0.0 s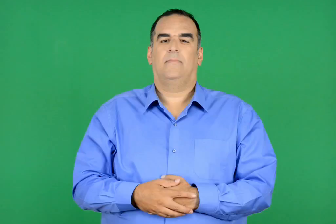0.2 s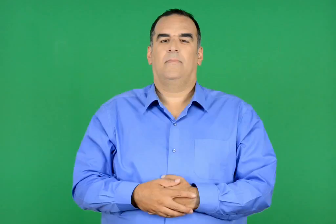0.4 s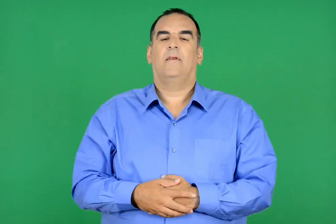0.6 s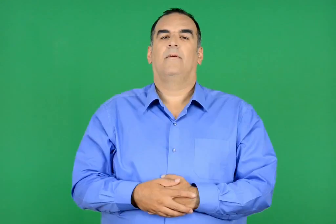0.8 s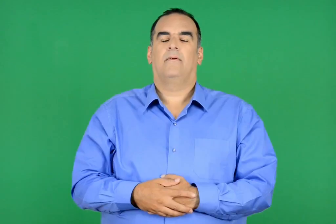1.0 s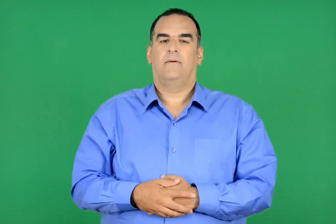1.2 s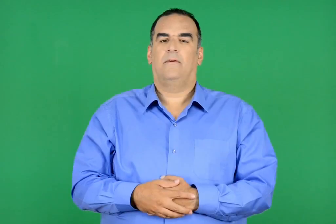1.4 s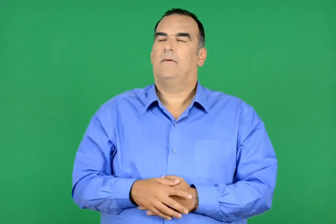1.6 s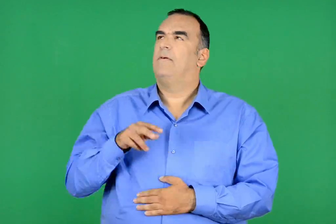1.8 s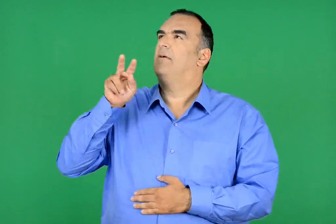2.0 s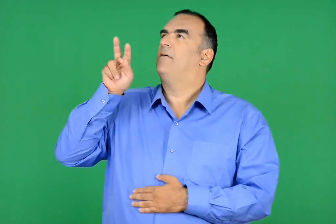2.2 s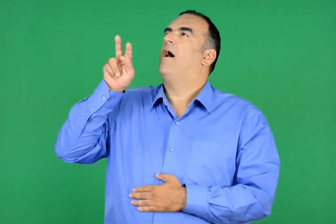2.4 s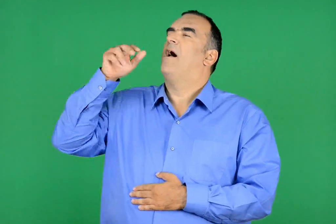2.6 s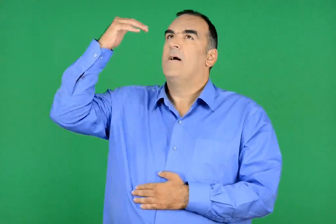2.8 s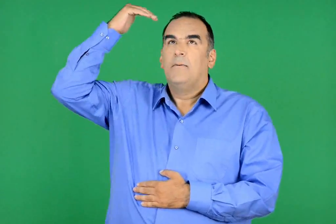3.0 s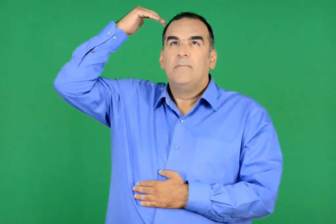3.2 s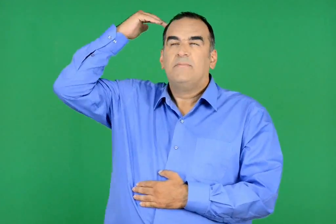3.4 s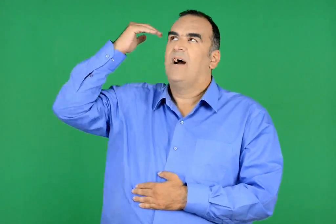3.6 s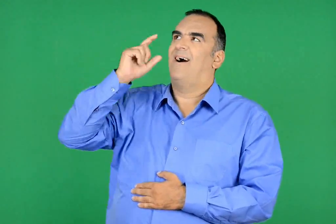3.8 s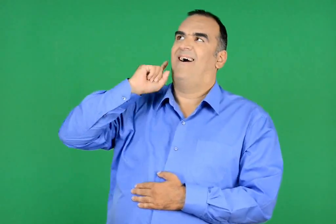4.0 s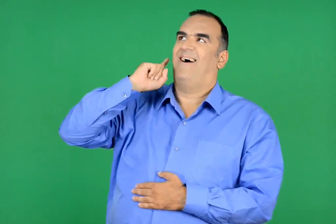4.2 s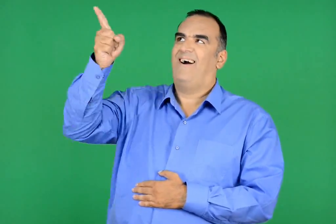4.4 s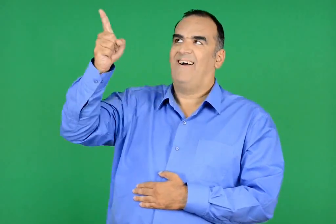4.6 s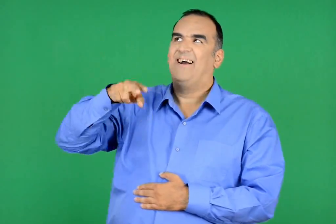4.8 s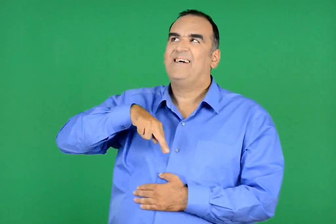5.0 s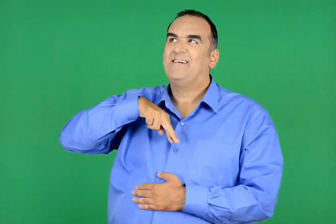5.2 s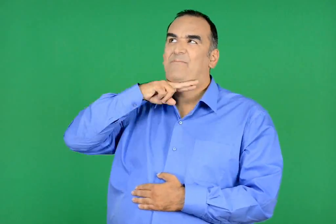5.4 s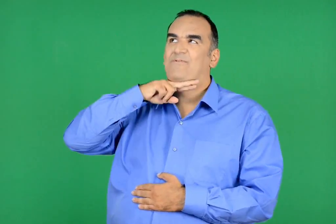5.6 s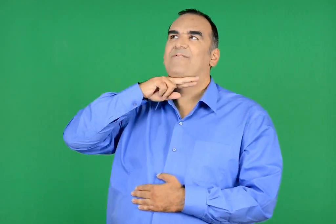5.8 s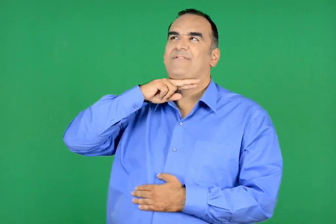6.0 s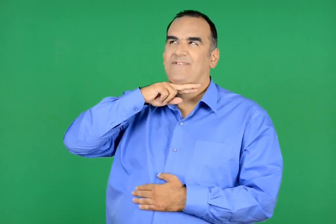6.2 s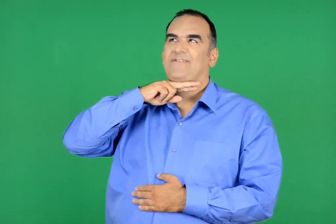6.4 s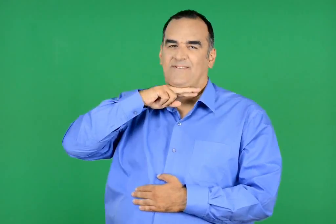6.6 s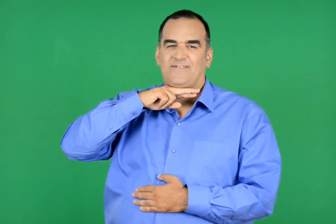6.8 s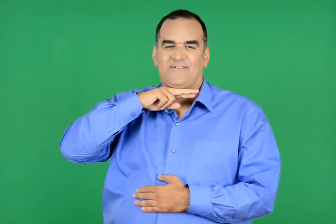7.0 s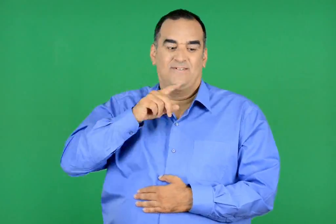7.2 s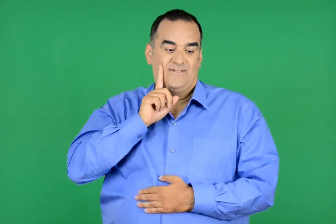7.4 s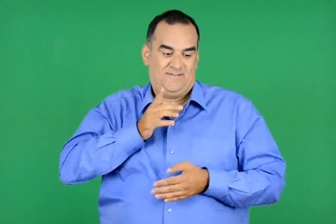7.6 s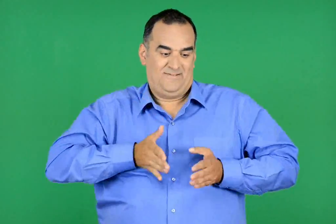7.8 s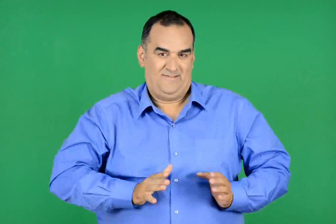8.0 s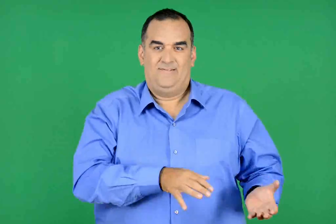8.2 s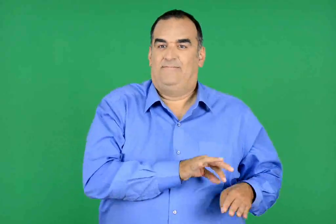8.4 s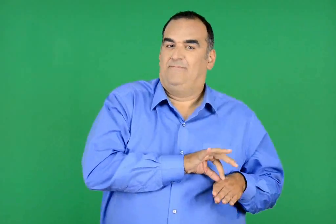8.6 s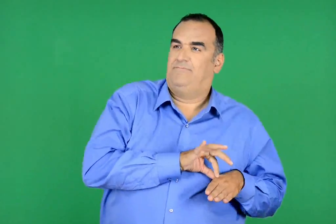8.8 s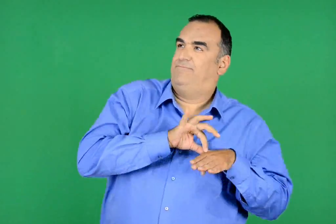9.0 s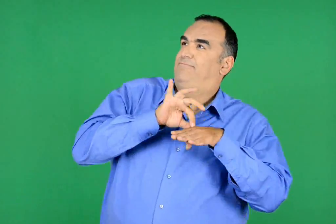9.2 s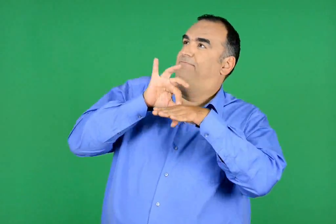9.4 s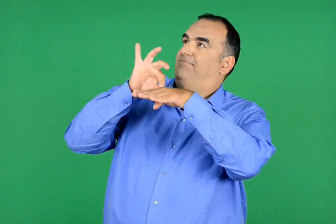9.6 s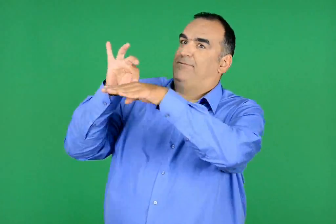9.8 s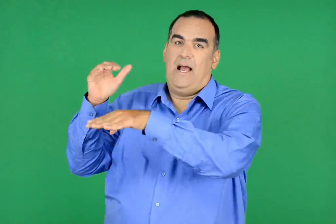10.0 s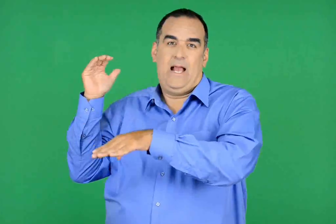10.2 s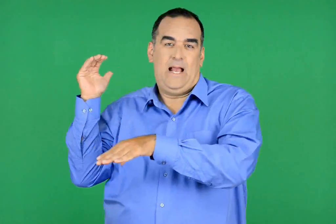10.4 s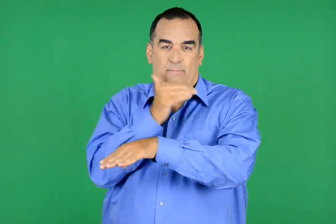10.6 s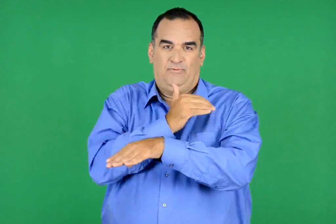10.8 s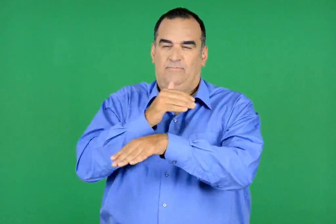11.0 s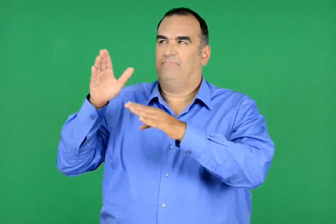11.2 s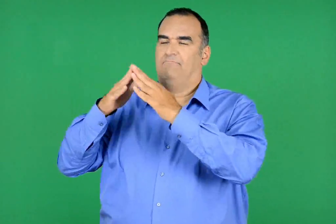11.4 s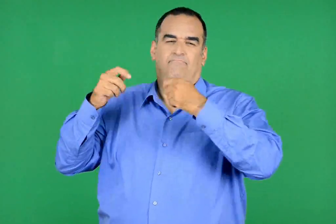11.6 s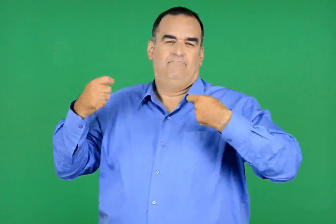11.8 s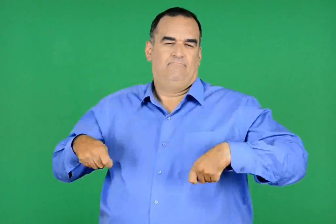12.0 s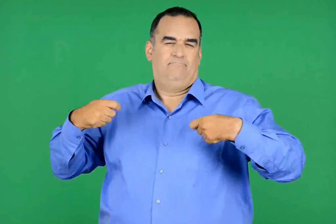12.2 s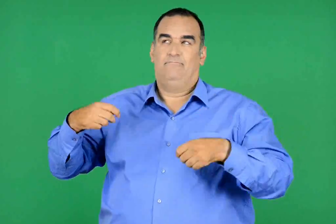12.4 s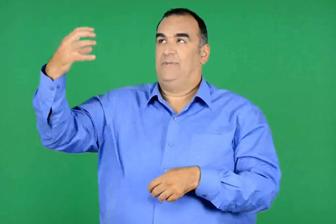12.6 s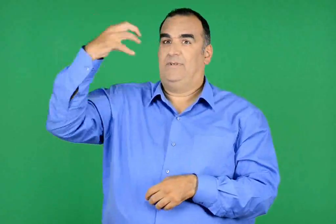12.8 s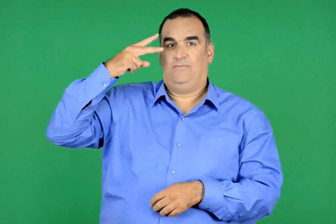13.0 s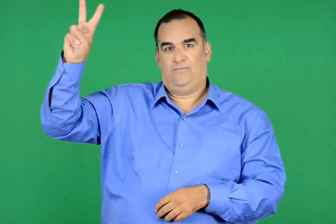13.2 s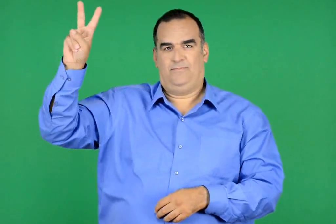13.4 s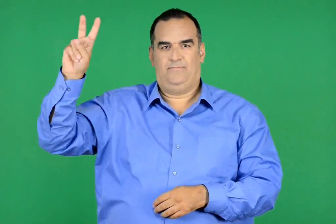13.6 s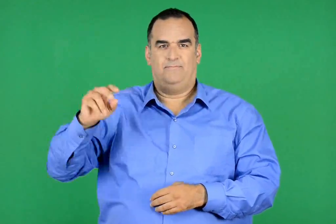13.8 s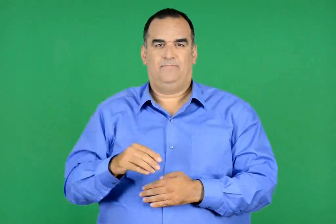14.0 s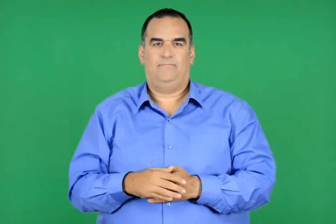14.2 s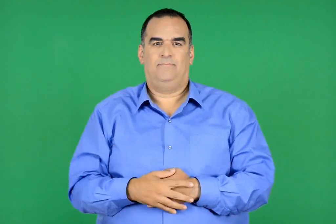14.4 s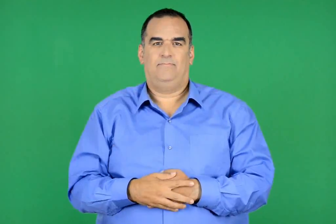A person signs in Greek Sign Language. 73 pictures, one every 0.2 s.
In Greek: α είπε µε το νου του , να γαμπρός για το κορίτσι µου και χωρίς να χάσει καιρό , την παίρνει και πάει στο παλάτι του ήλιου
